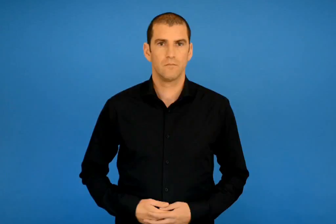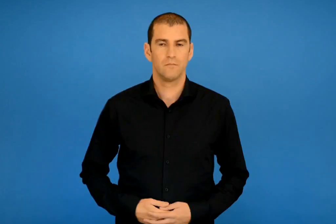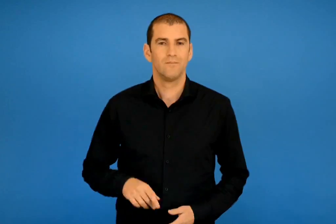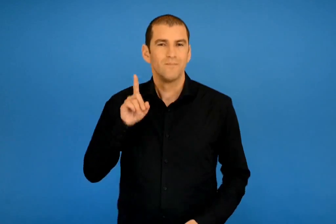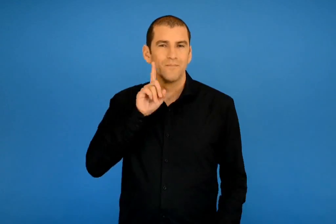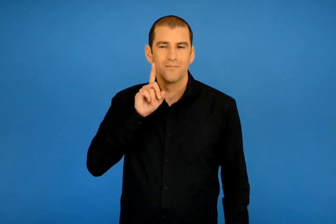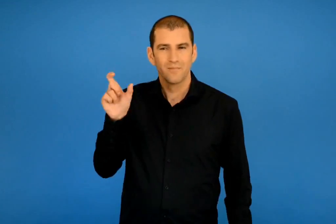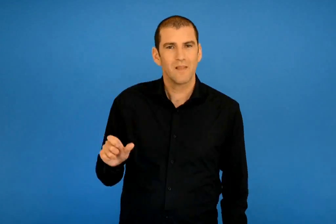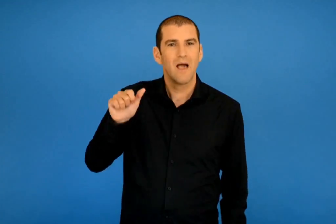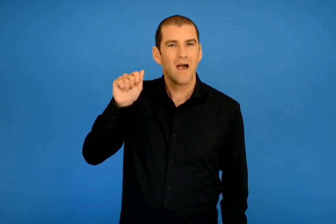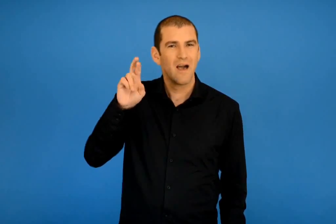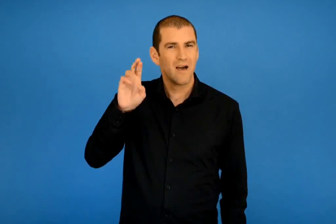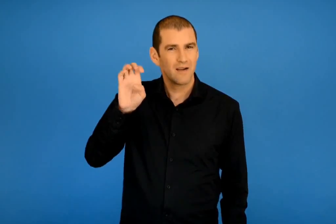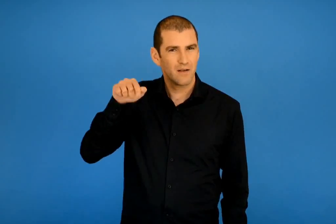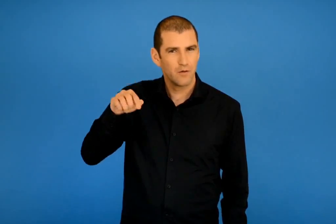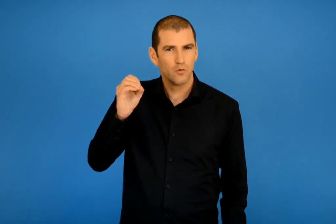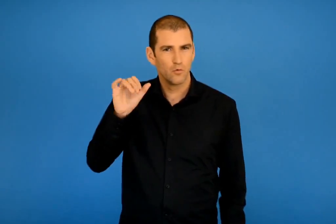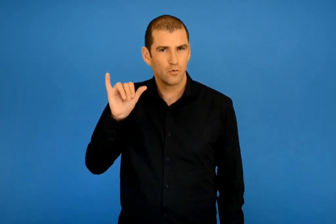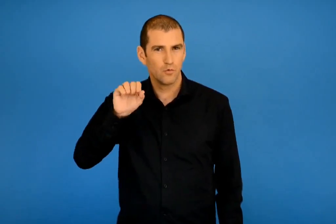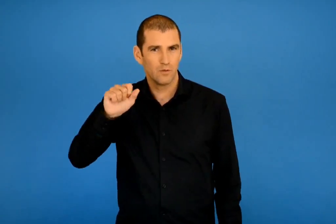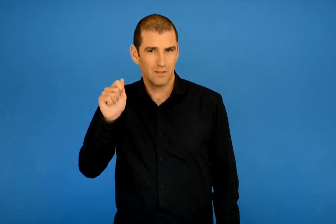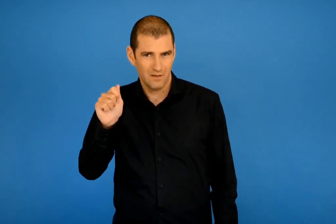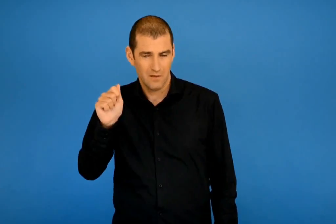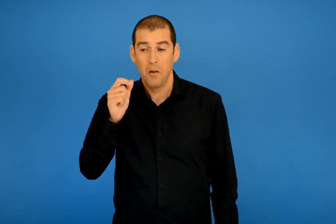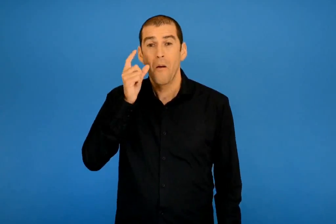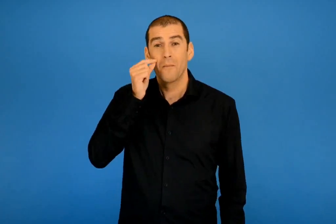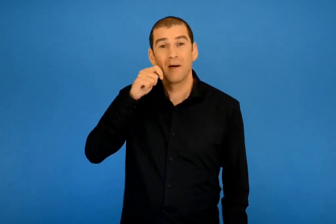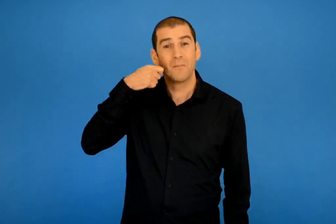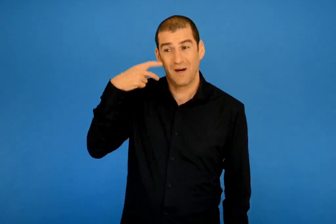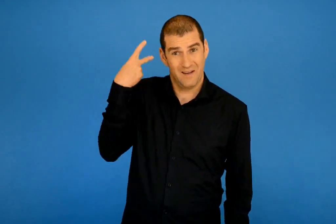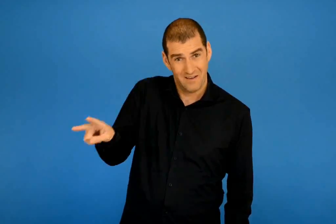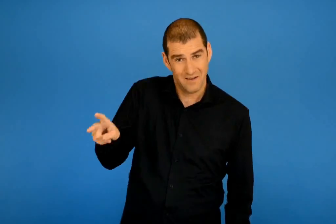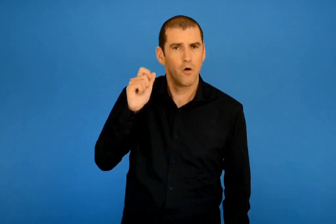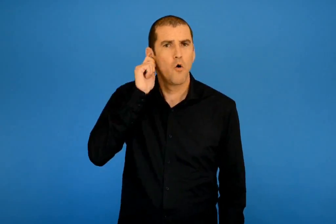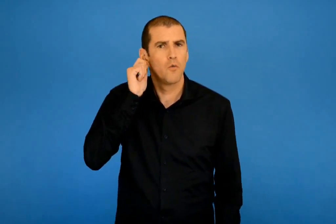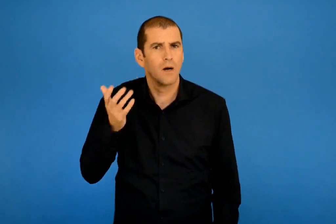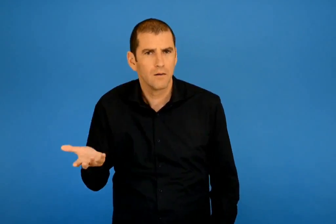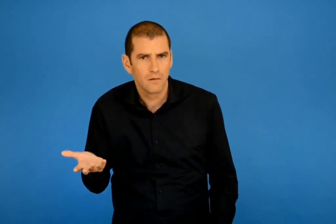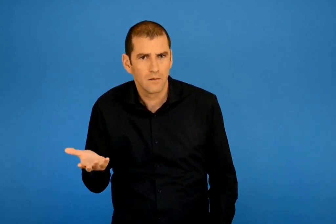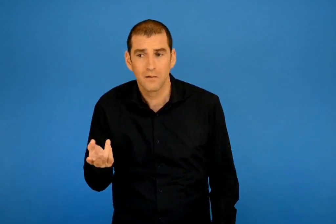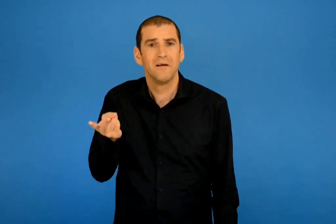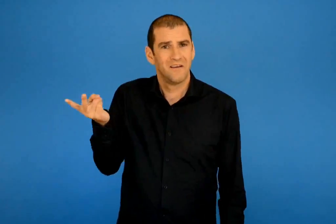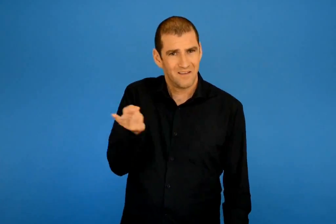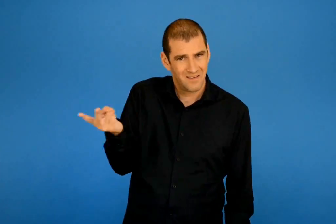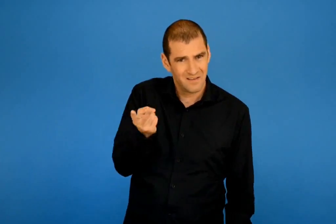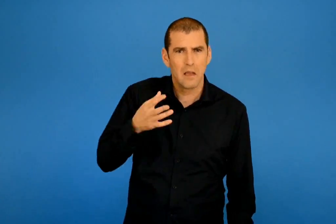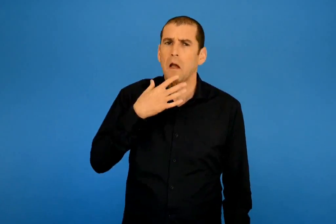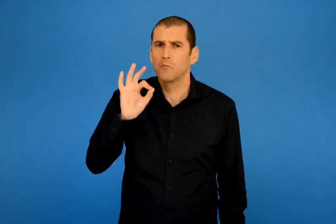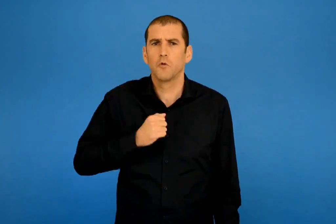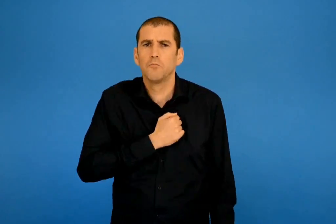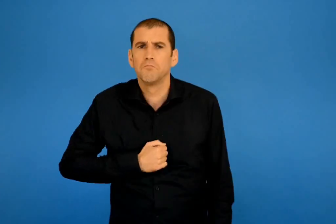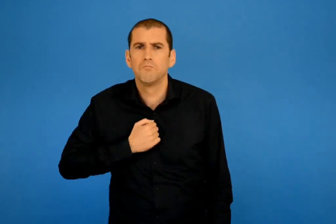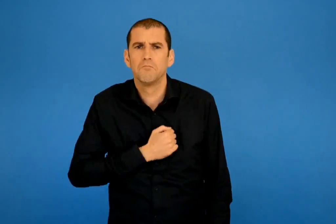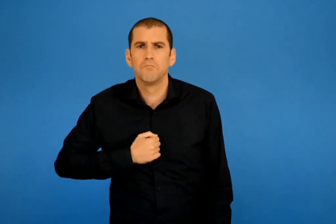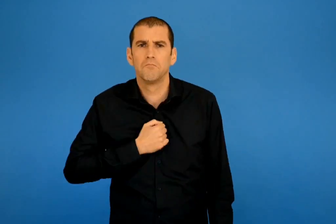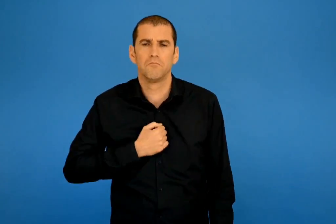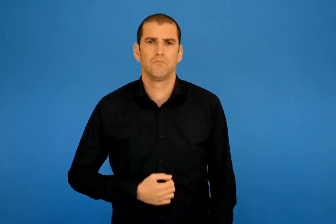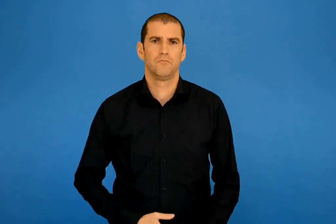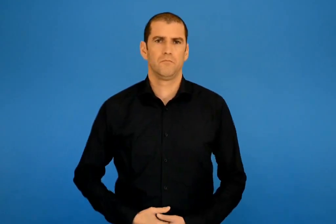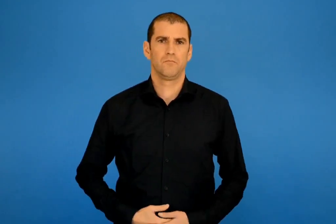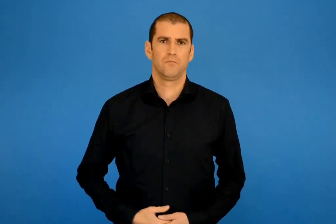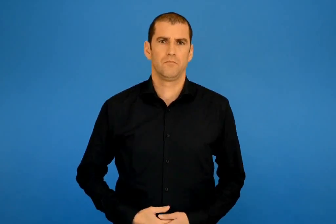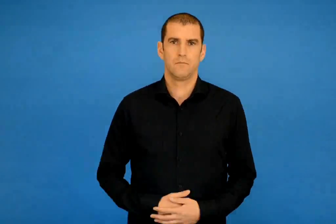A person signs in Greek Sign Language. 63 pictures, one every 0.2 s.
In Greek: πως ονομάζονταν η μητέρα και ο πατέρας της αρετούσας και για ποιο λόγο ήταν στενοχωρημένοι ;
